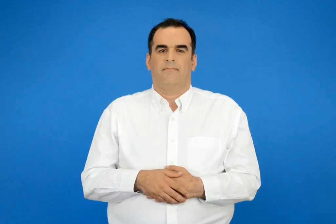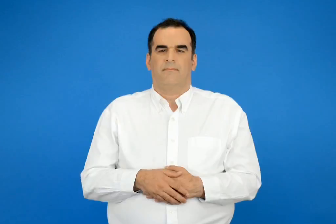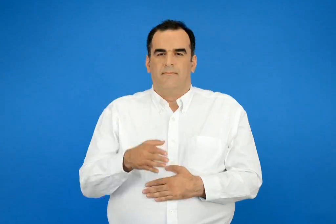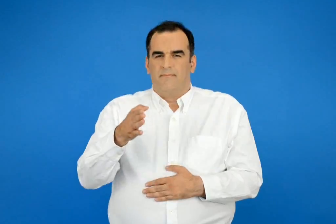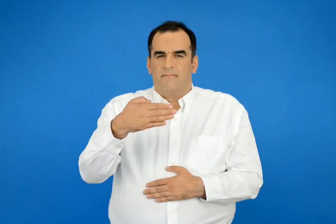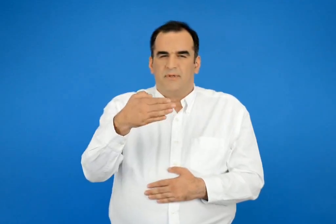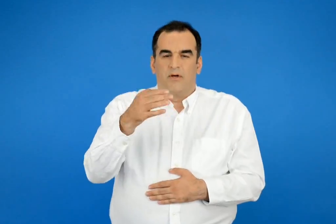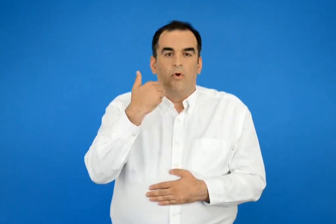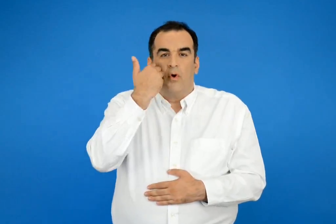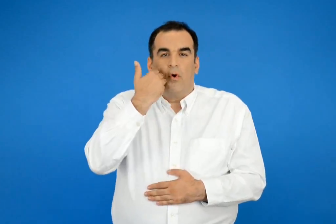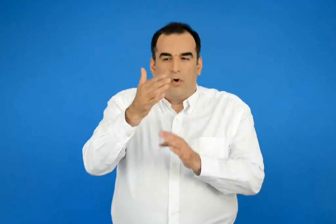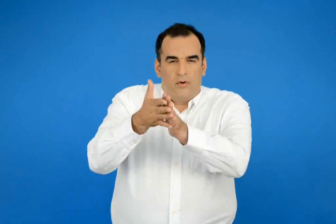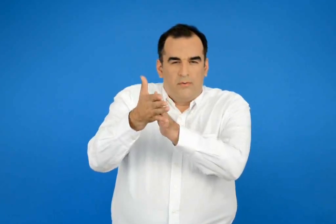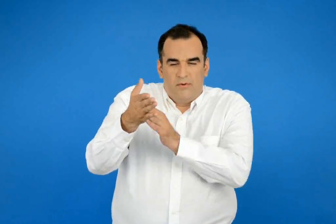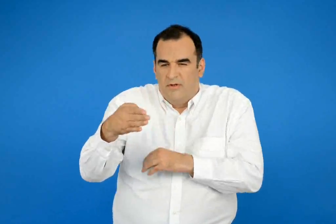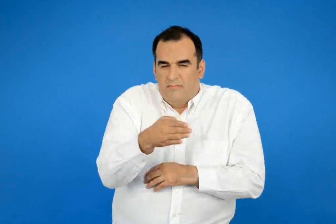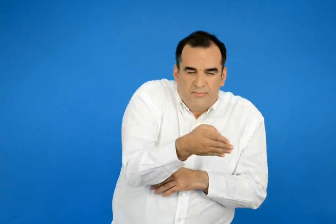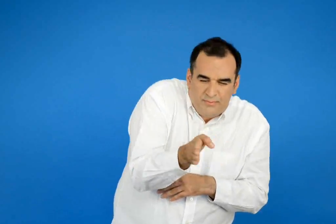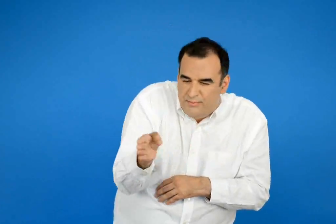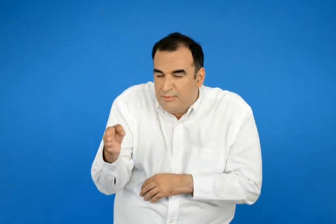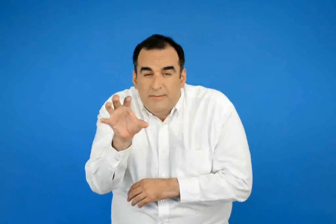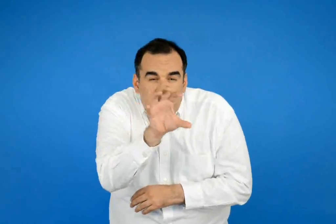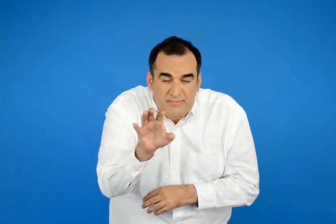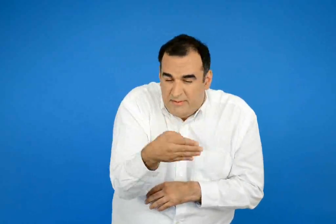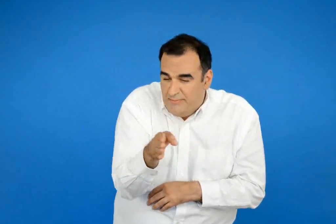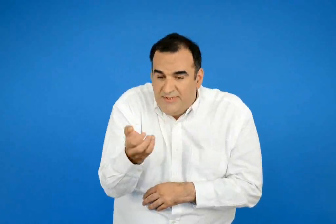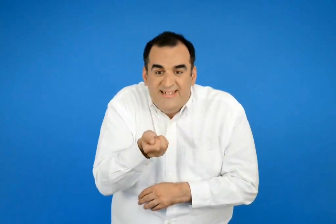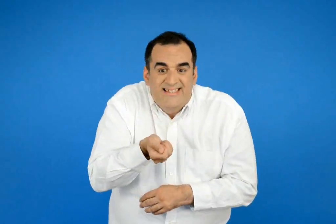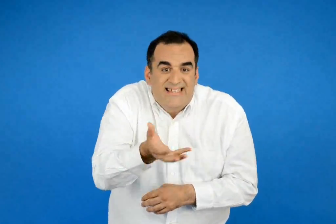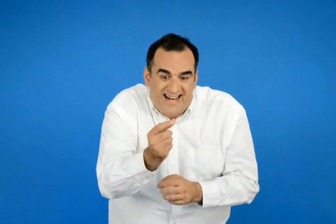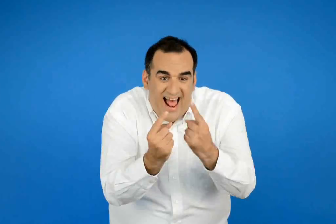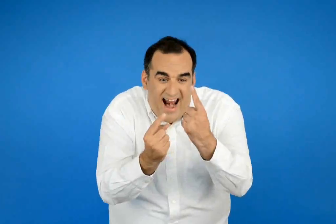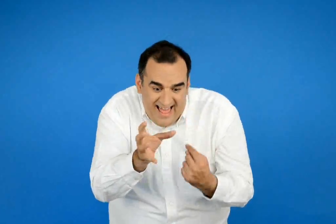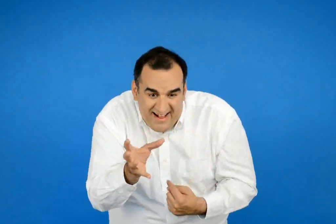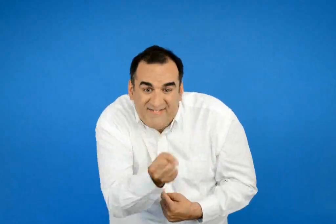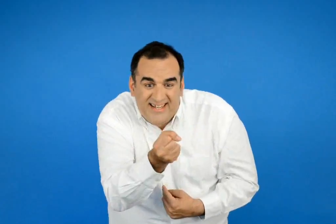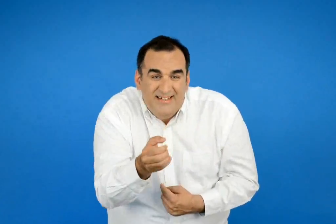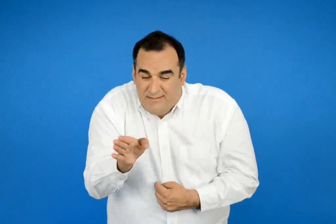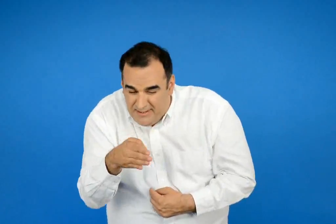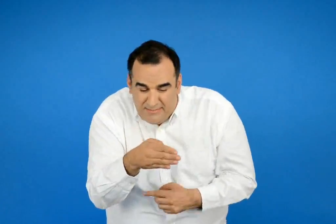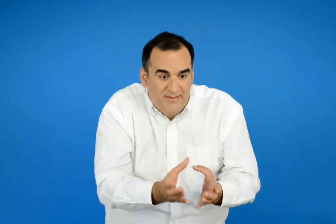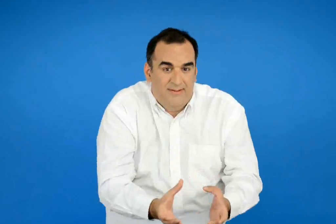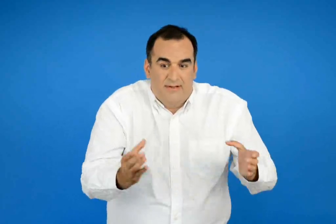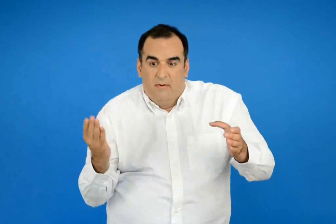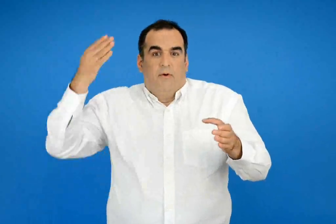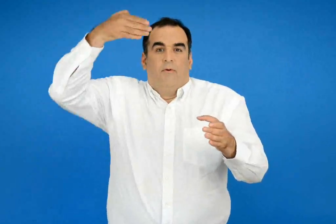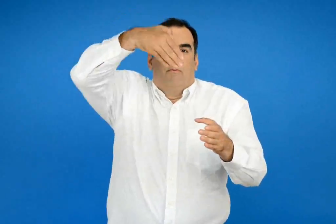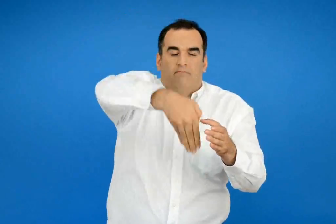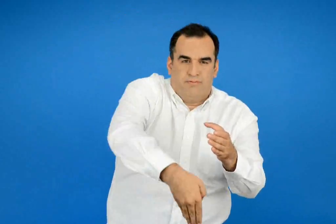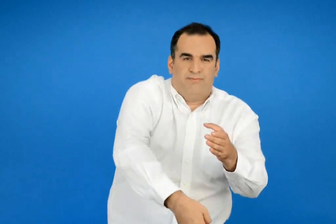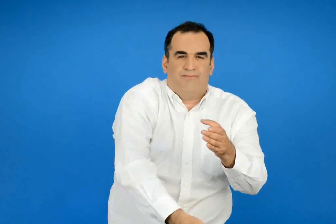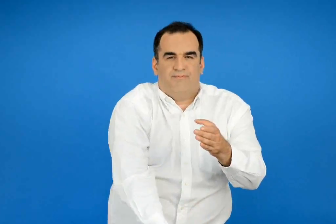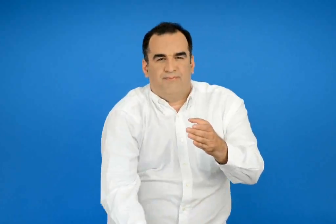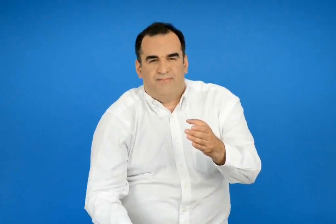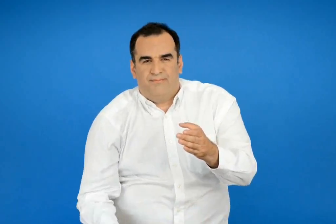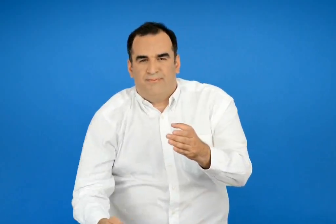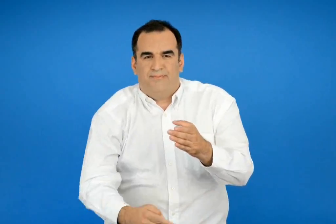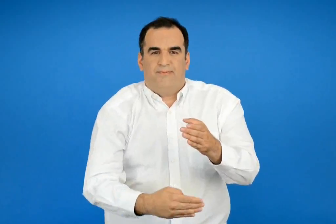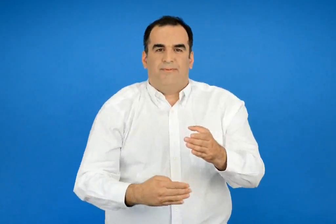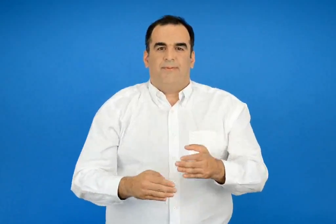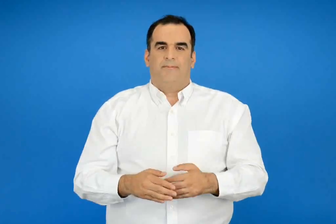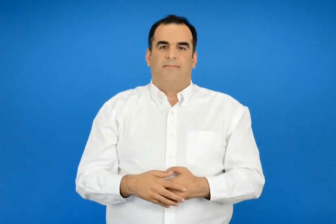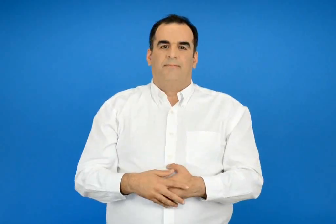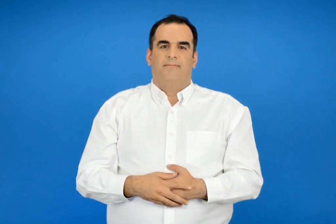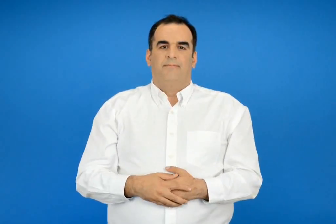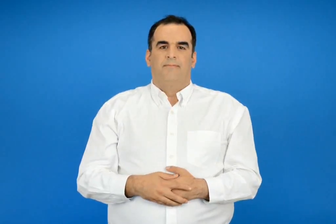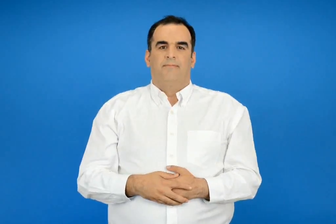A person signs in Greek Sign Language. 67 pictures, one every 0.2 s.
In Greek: και το κόκκινο το ψάρι ψάχνοντας για ένα ζάρι βούτηξε μες στο πιθάρι
